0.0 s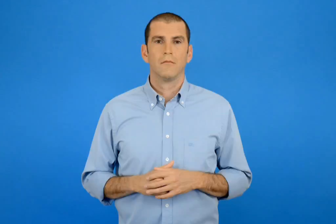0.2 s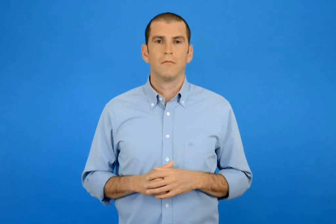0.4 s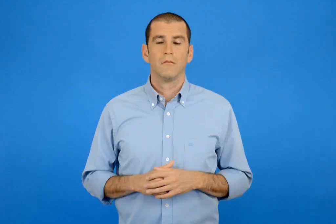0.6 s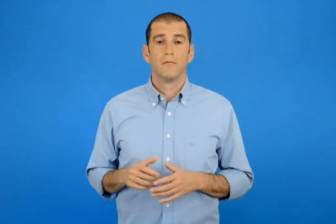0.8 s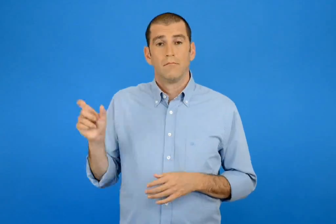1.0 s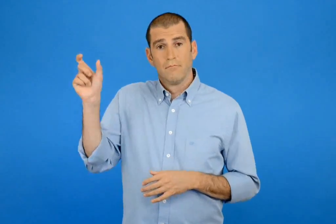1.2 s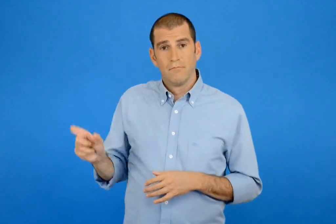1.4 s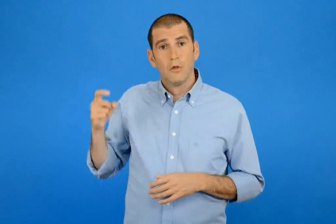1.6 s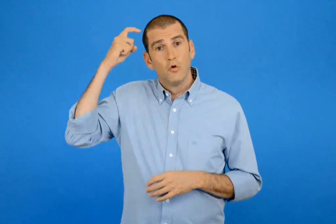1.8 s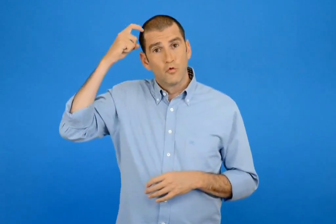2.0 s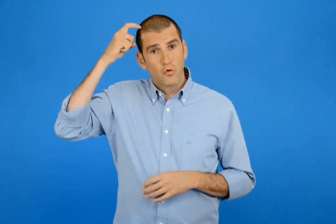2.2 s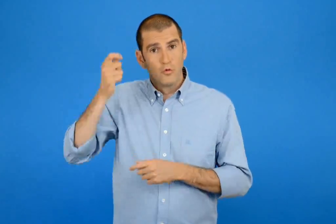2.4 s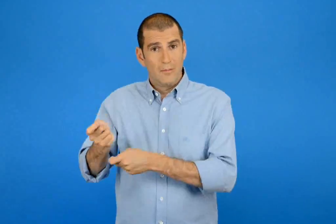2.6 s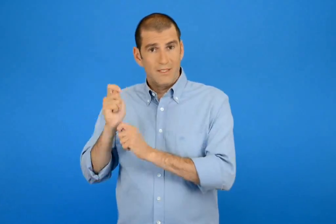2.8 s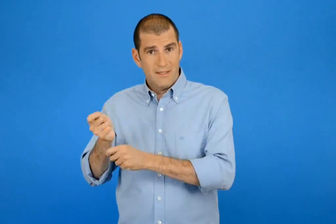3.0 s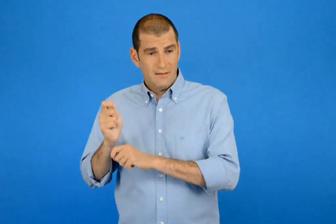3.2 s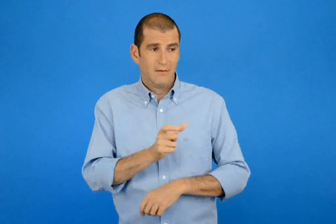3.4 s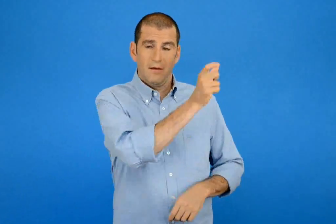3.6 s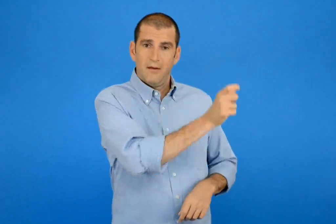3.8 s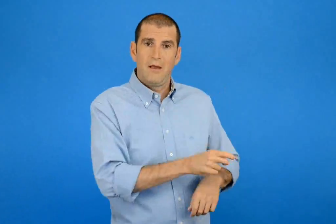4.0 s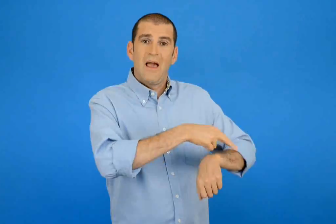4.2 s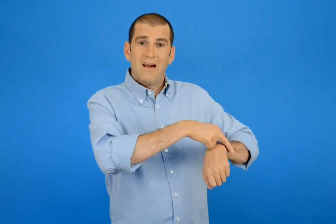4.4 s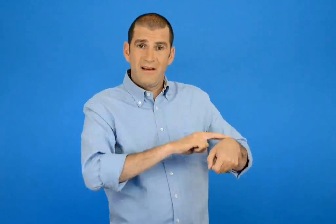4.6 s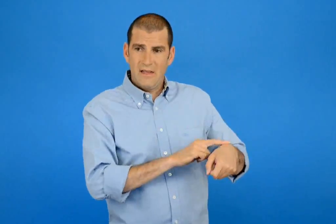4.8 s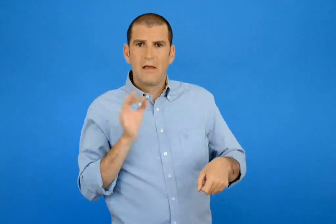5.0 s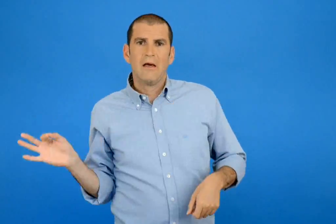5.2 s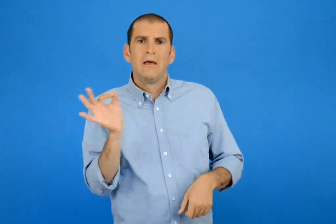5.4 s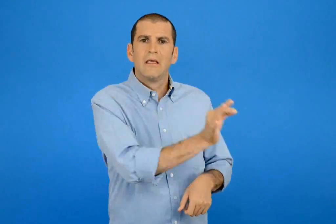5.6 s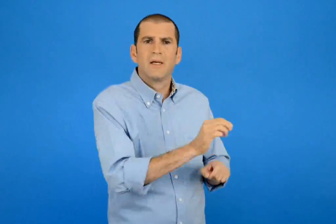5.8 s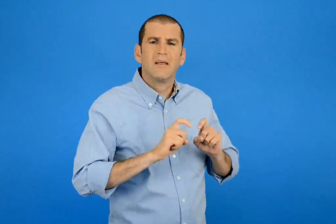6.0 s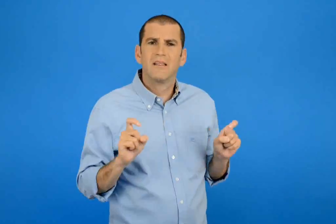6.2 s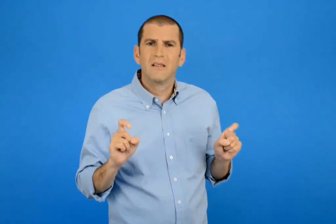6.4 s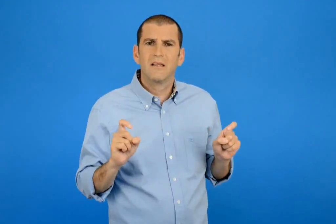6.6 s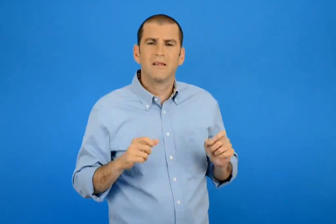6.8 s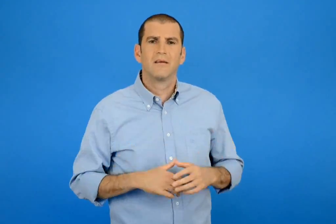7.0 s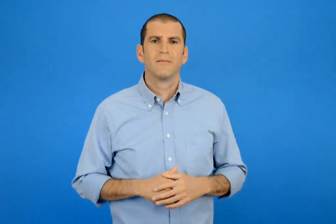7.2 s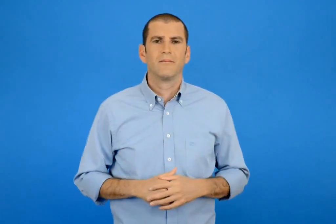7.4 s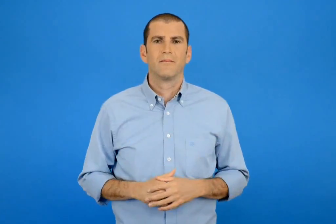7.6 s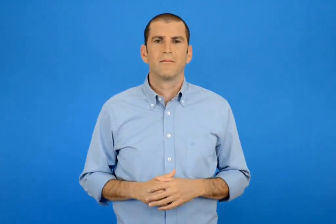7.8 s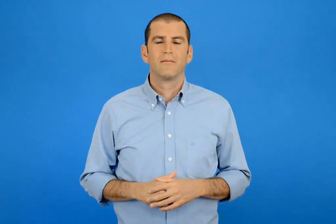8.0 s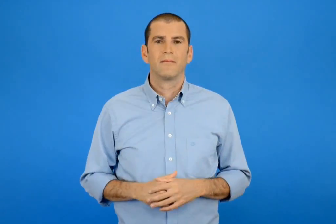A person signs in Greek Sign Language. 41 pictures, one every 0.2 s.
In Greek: τι είπε στο ρήγα ο σγουρός ο ψαράς ;
